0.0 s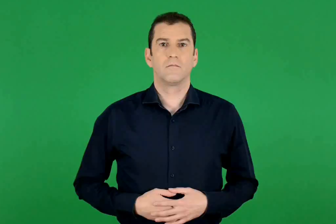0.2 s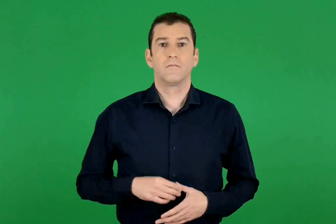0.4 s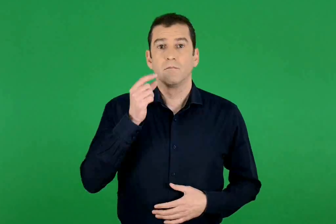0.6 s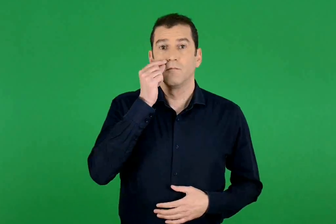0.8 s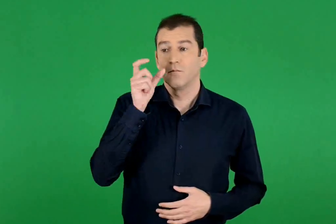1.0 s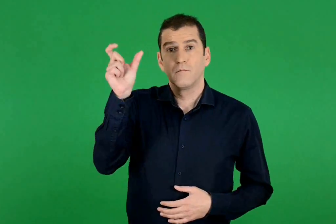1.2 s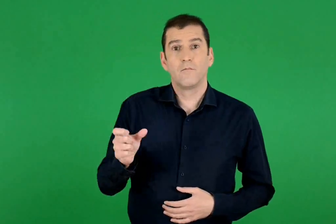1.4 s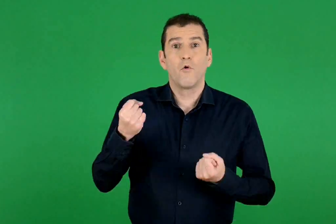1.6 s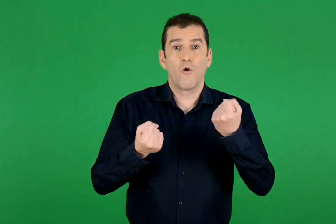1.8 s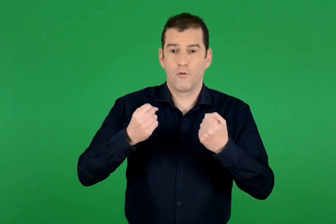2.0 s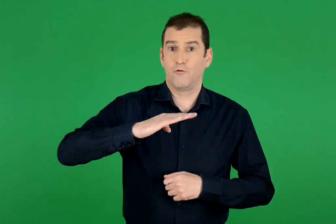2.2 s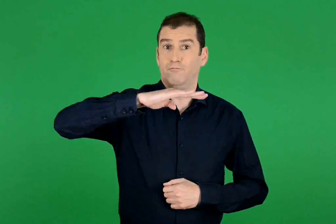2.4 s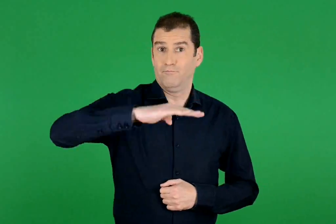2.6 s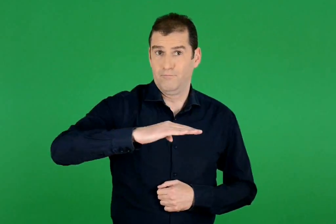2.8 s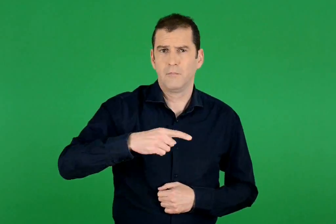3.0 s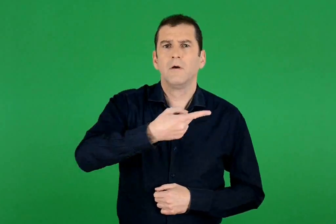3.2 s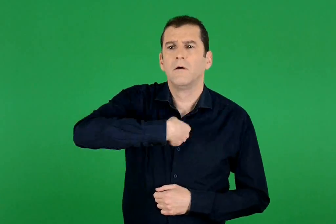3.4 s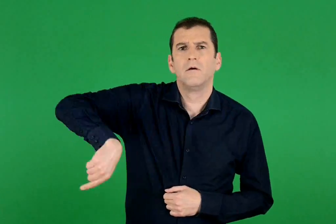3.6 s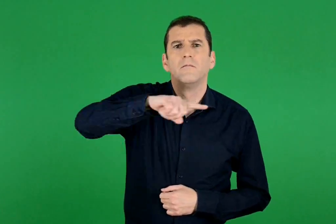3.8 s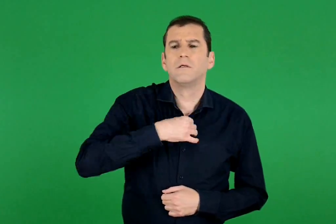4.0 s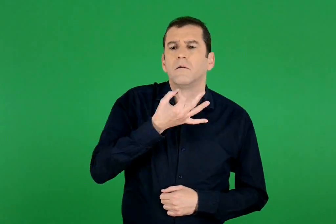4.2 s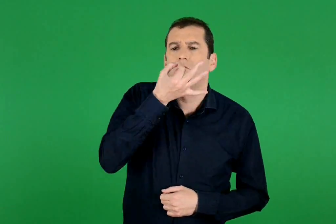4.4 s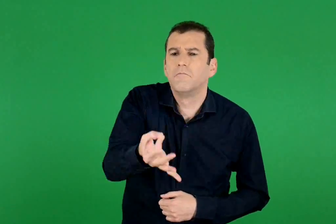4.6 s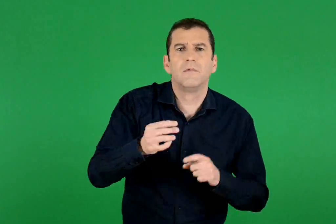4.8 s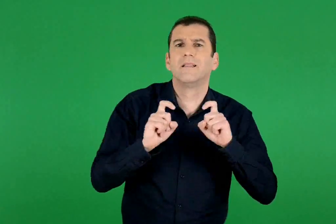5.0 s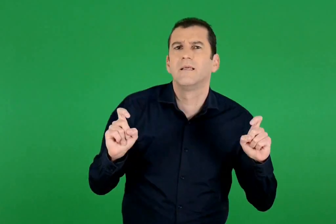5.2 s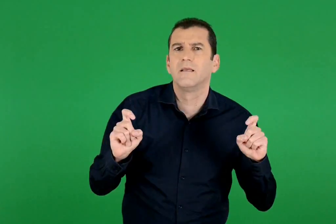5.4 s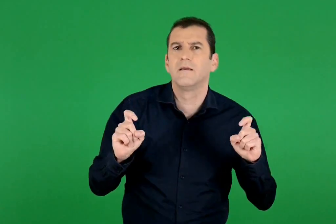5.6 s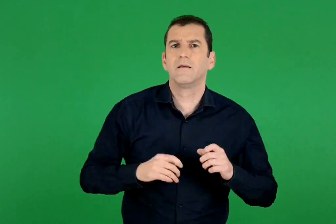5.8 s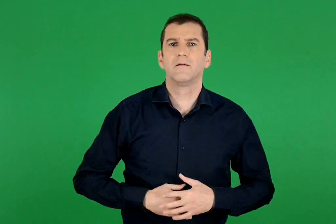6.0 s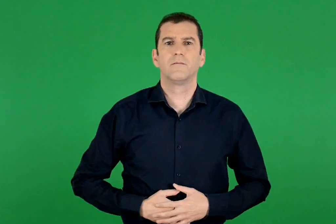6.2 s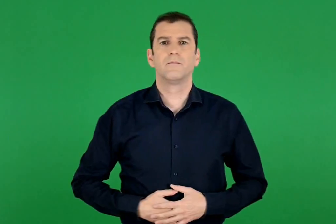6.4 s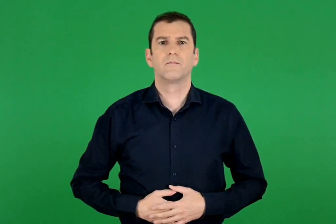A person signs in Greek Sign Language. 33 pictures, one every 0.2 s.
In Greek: τι θα λέγαμε στον οδηγό ;
